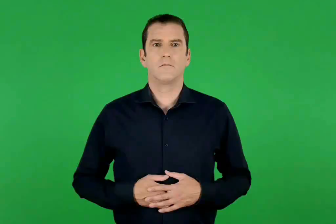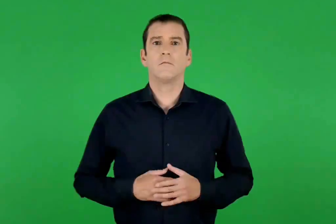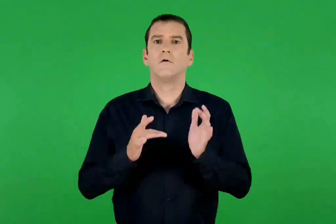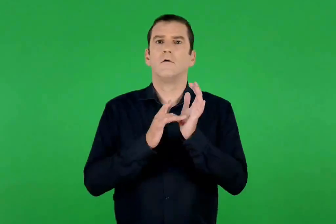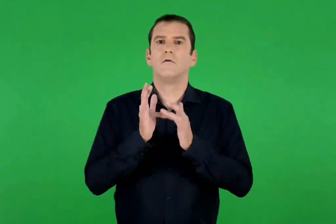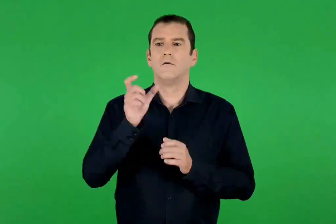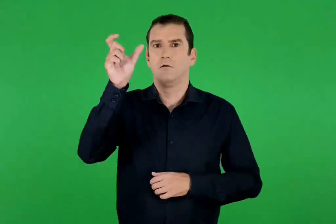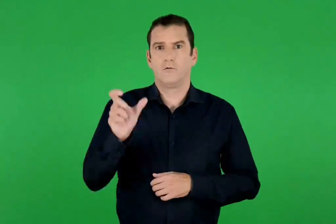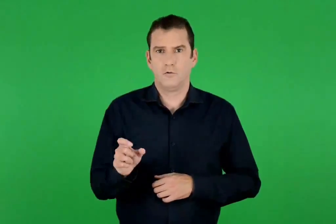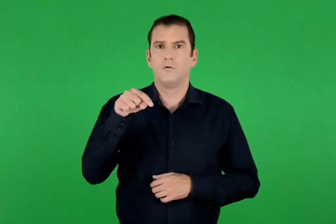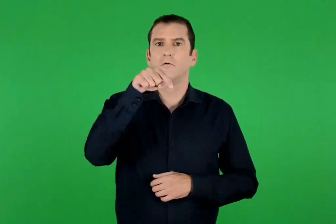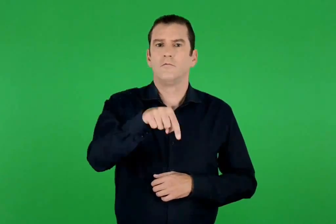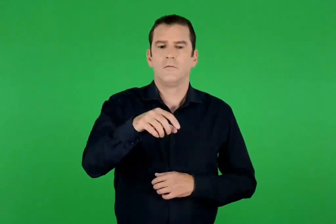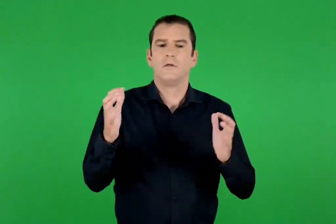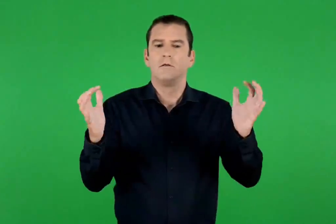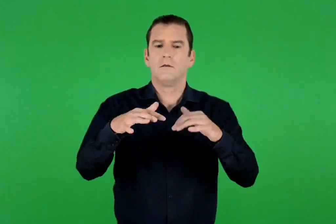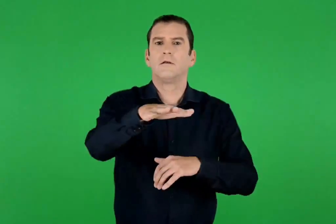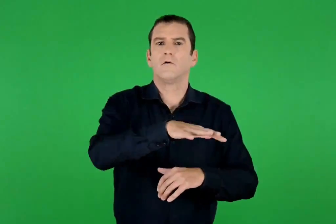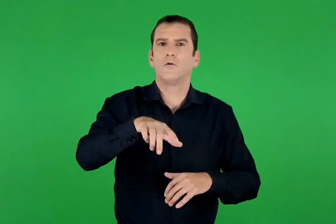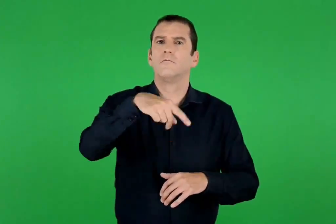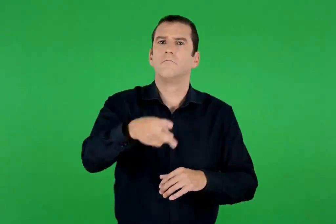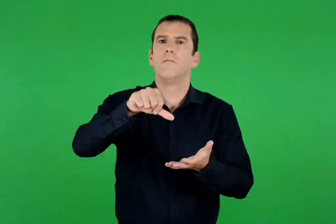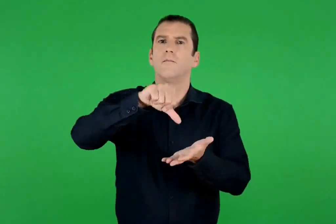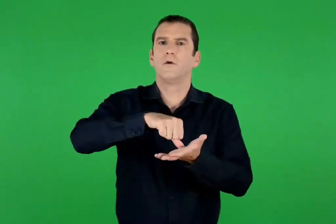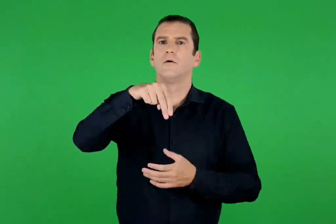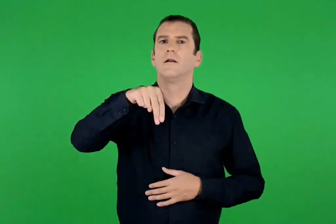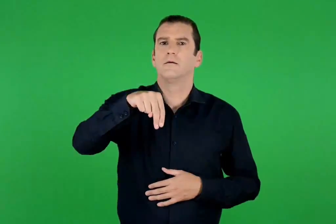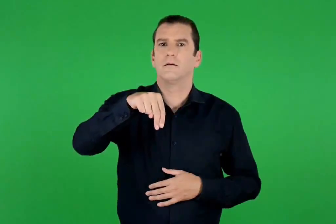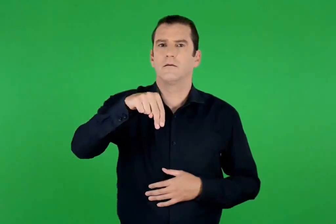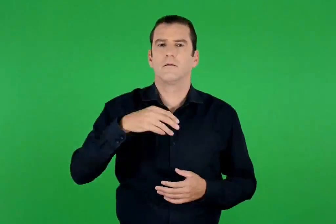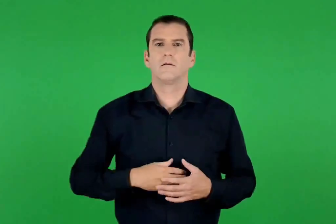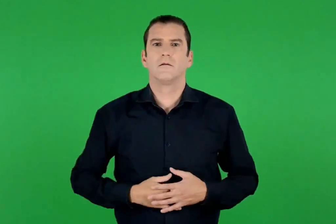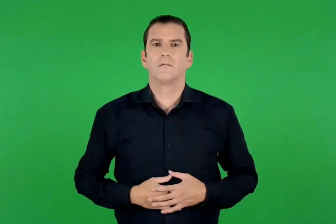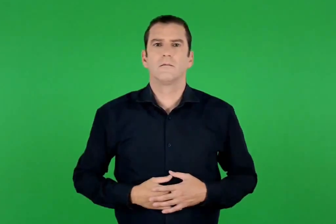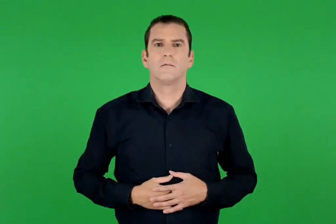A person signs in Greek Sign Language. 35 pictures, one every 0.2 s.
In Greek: ο ιησούς στη συναγωγή της ναζαρέτ
